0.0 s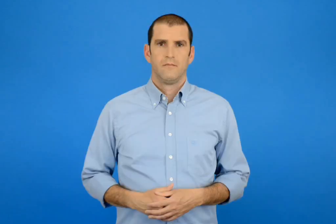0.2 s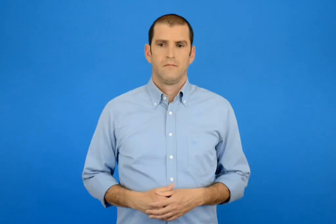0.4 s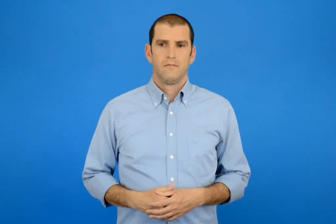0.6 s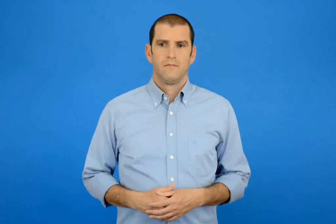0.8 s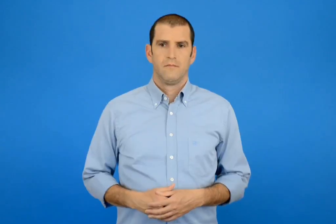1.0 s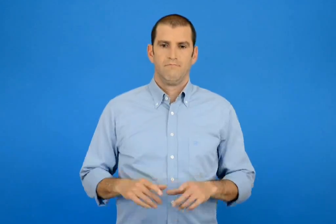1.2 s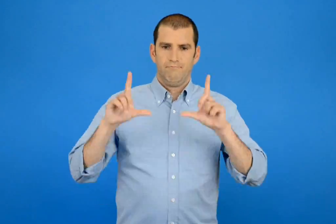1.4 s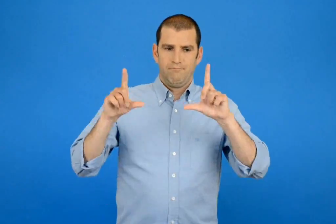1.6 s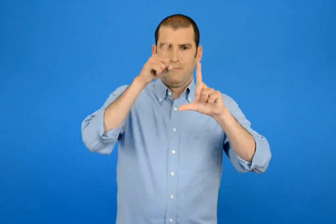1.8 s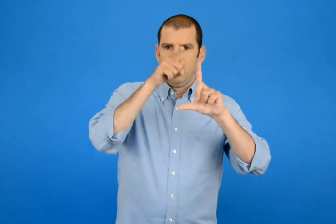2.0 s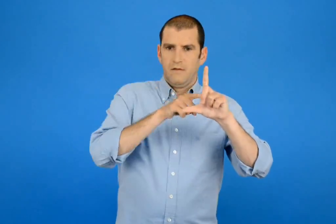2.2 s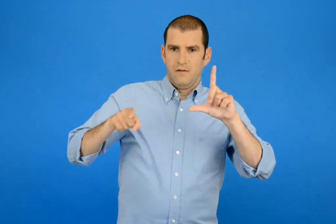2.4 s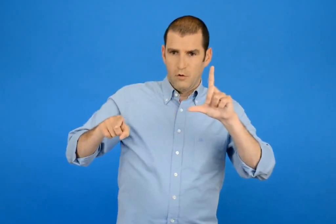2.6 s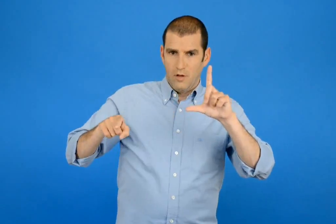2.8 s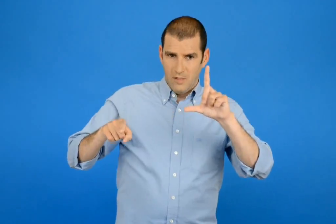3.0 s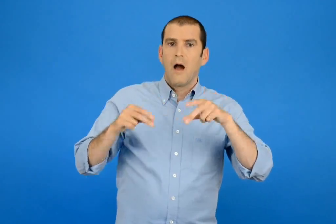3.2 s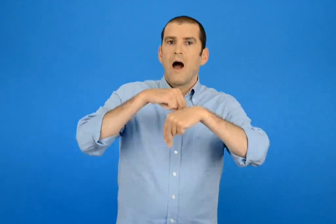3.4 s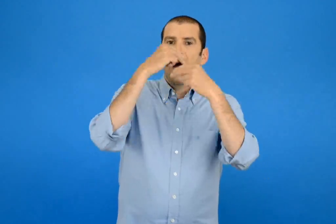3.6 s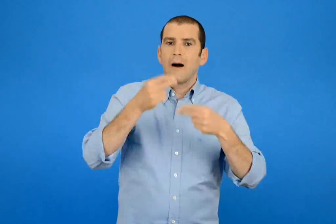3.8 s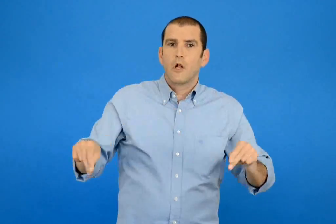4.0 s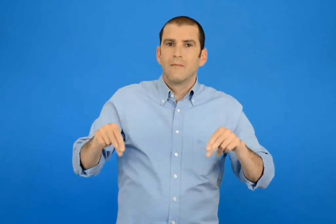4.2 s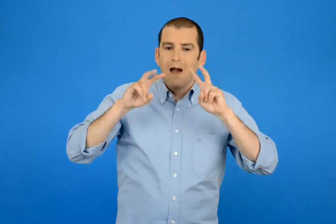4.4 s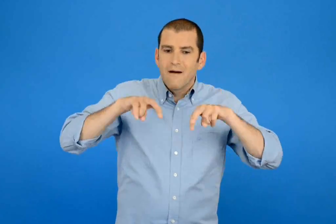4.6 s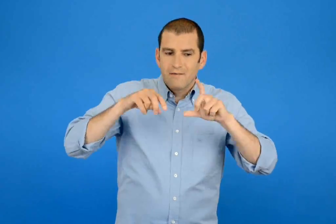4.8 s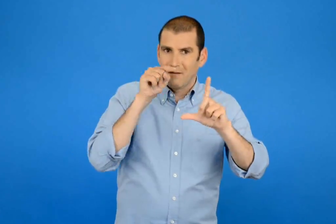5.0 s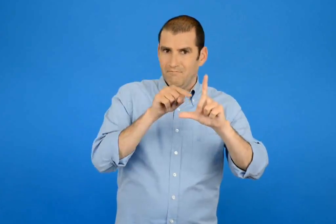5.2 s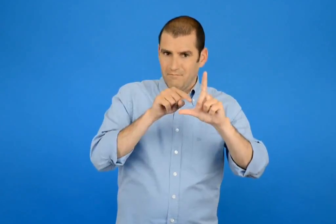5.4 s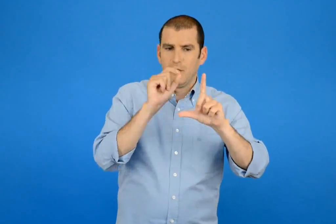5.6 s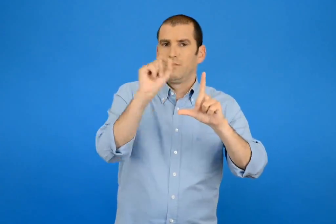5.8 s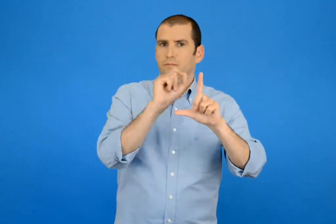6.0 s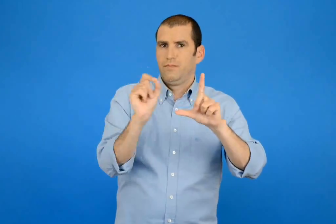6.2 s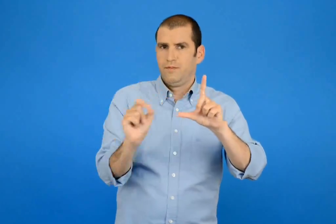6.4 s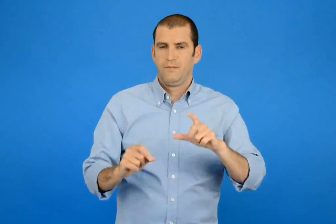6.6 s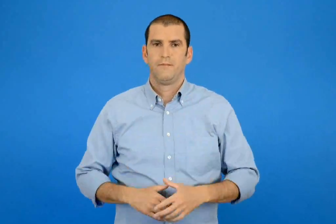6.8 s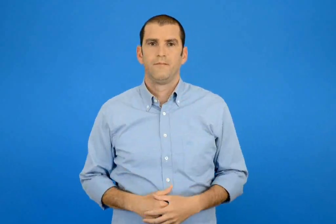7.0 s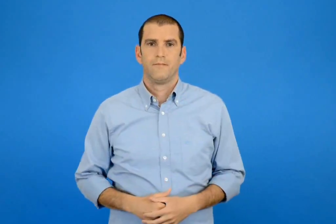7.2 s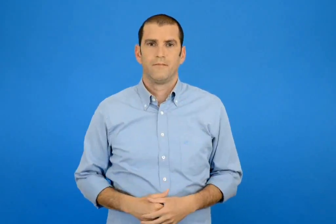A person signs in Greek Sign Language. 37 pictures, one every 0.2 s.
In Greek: συμπληρώνω το εικονόγραμμα που δείχνει τα αποτελέσματα της ερευνάς
